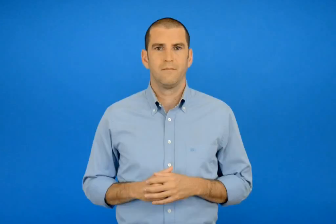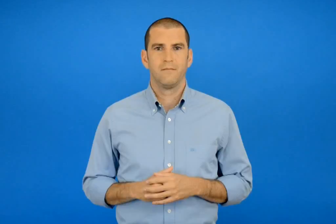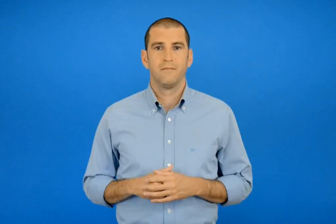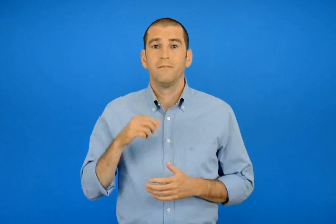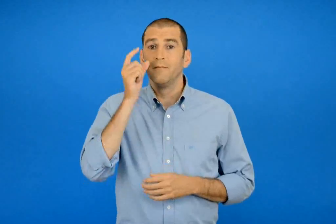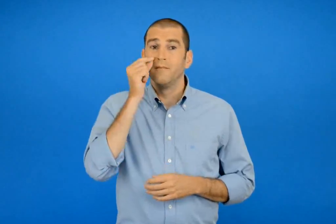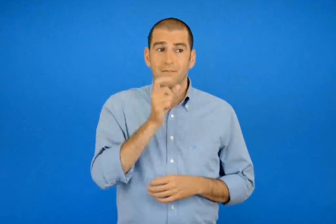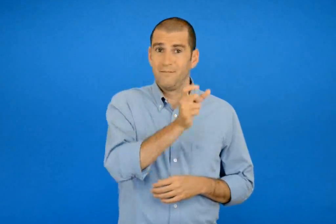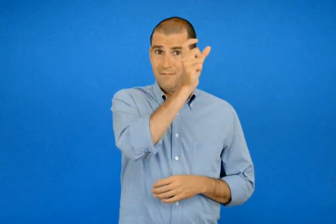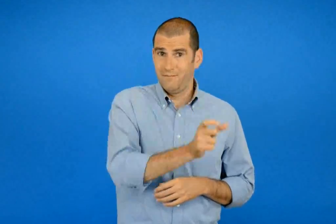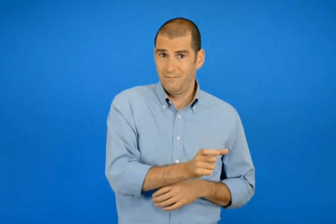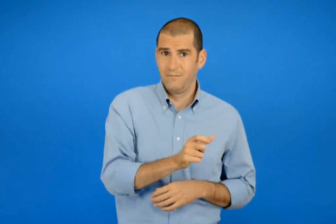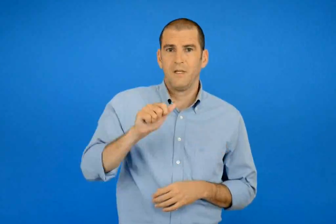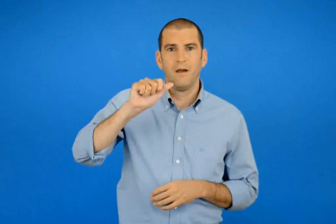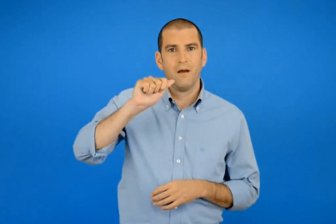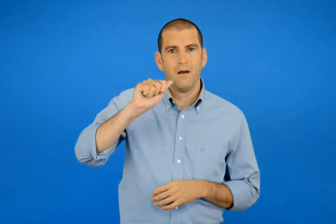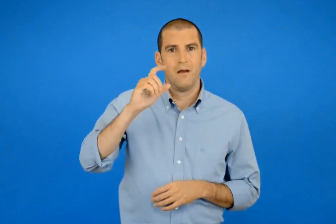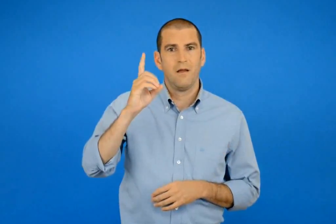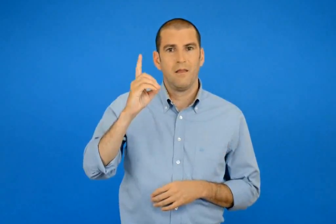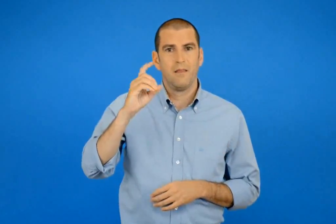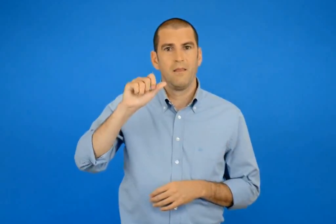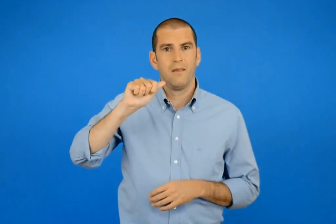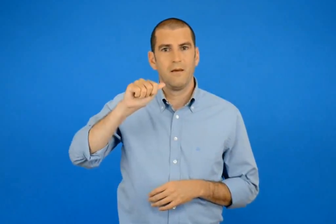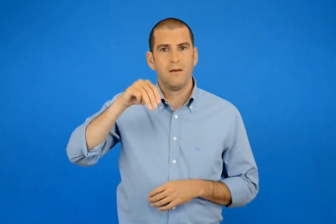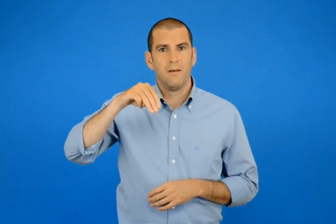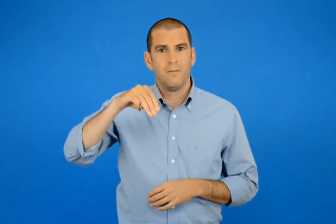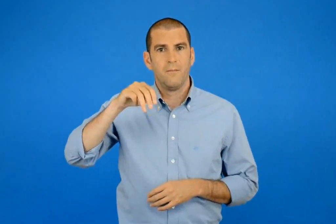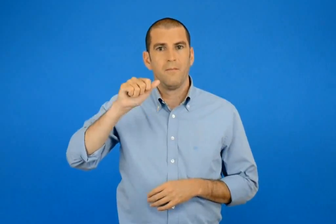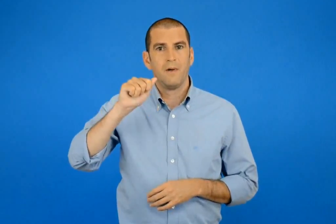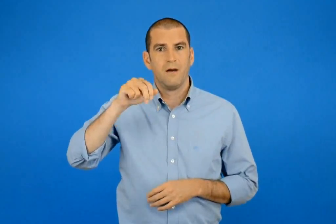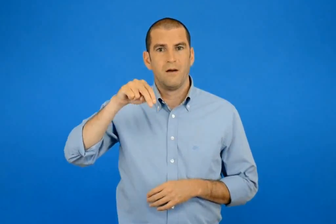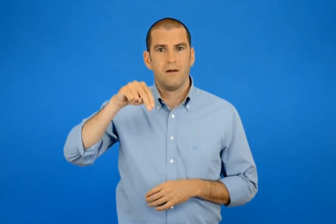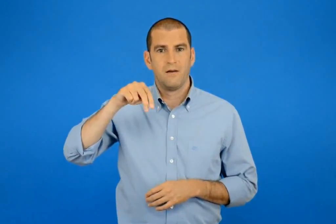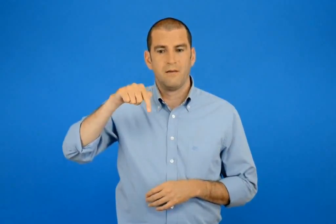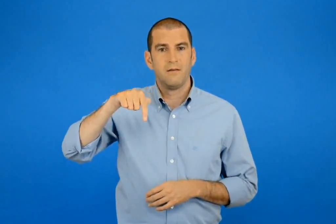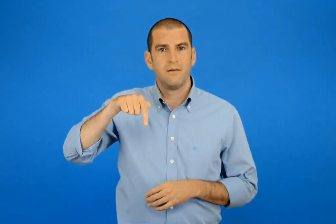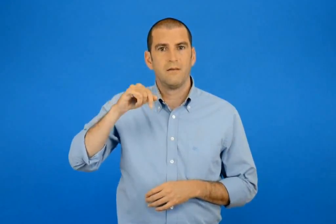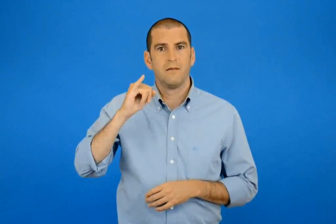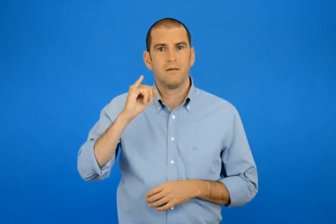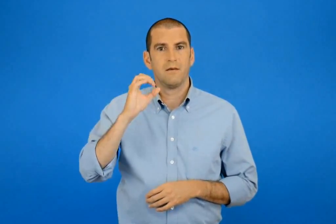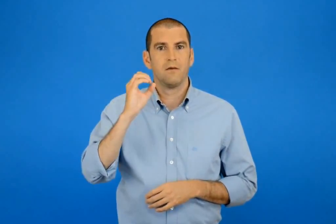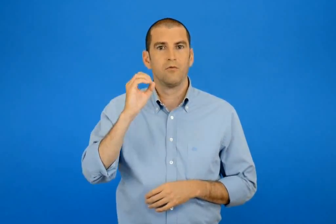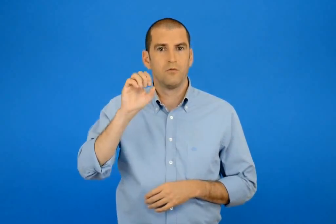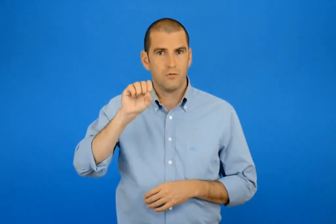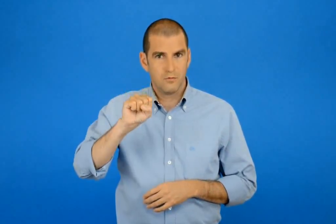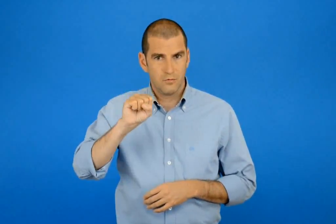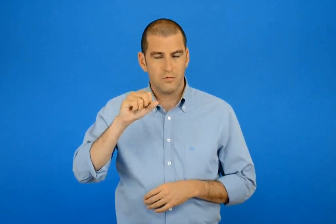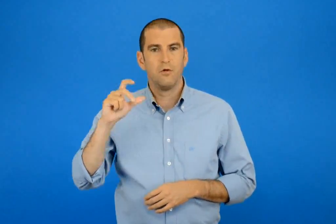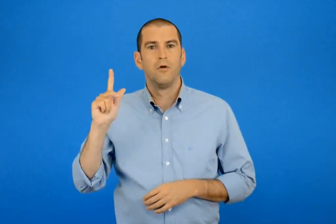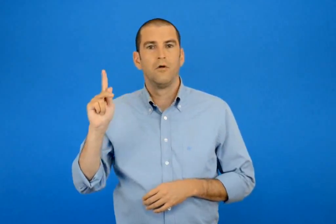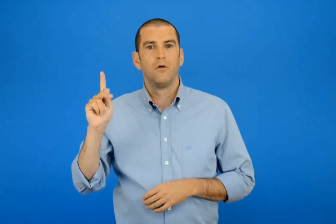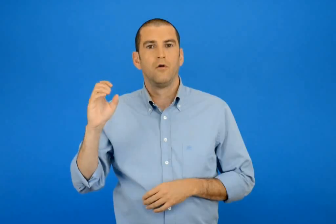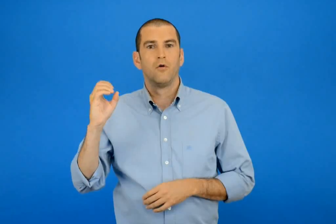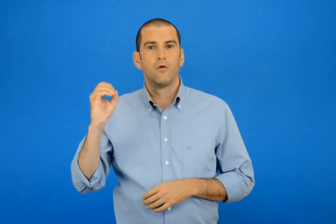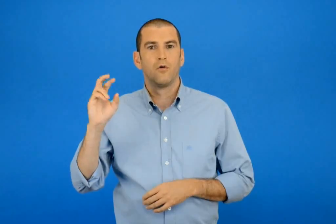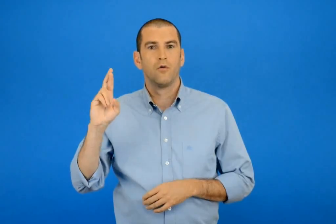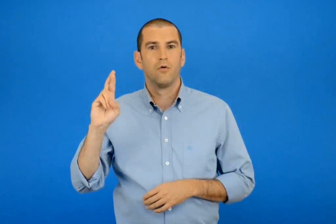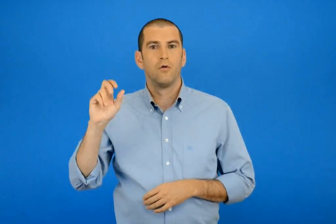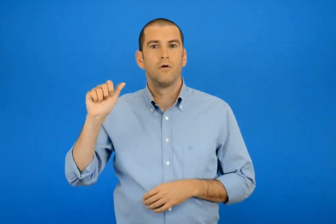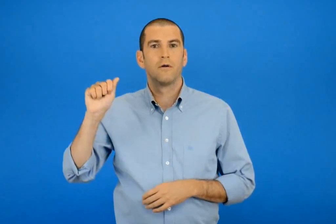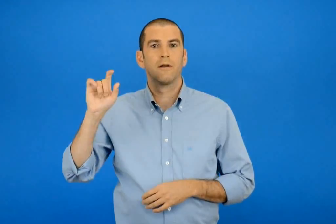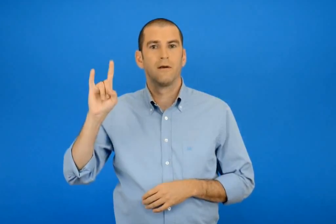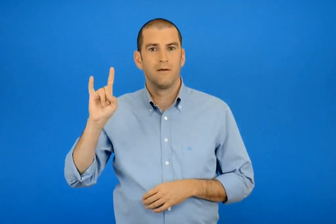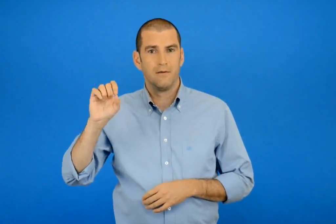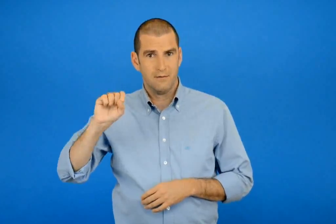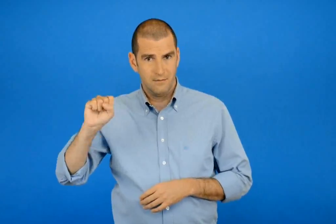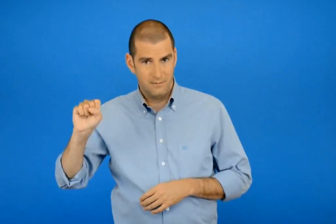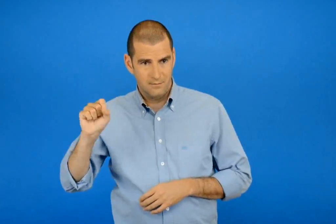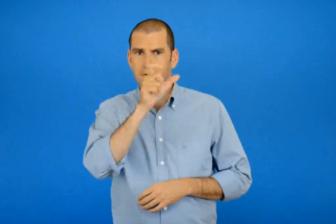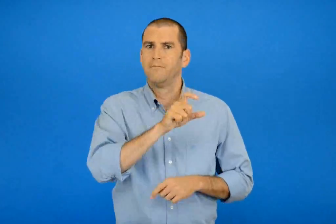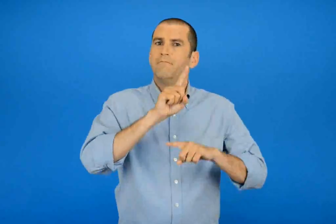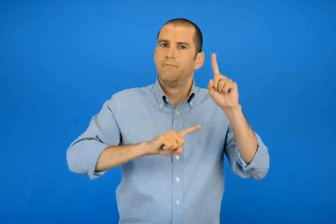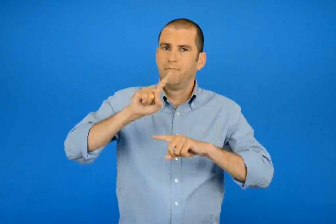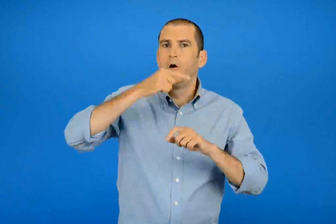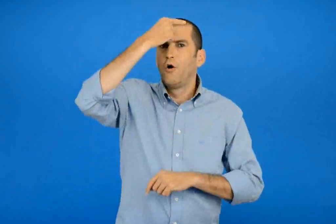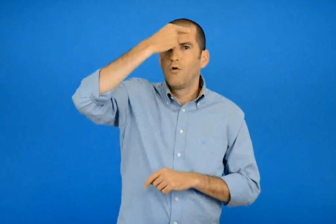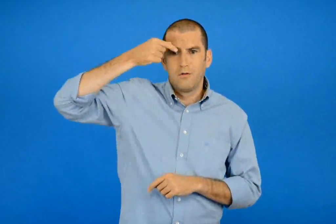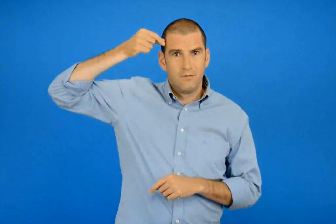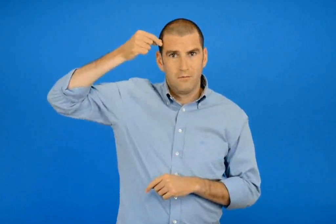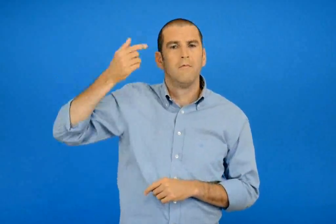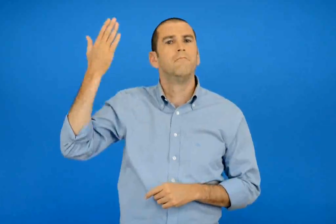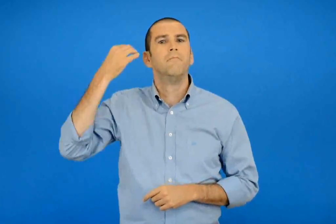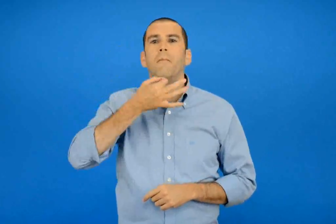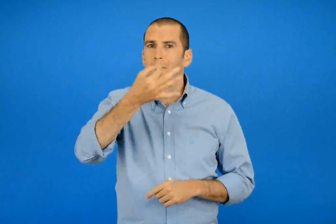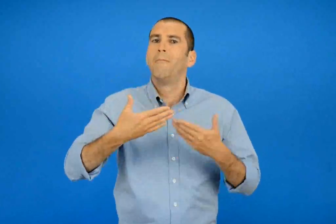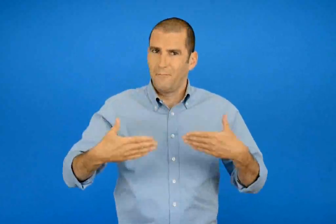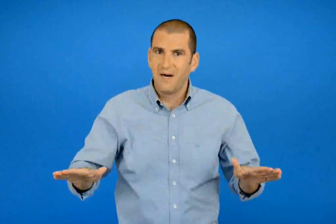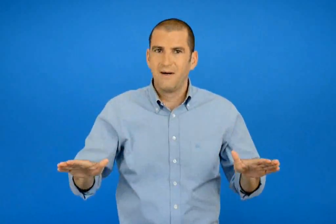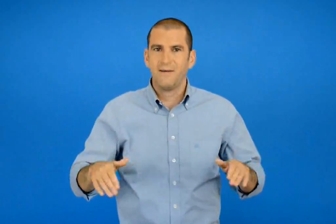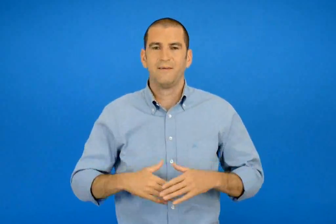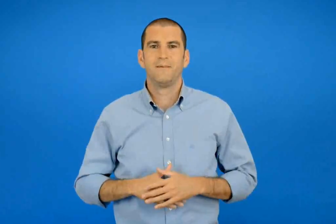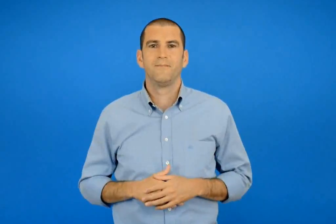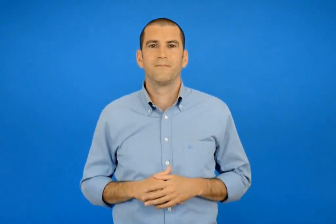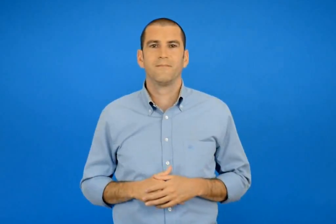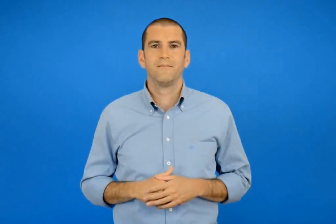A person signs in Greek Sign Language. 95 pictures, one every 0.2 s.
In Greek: ο αδαμάντιος κοραής έχει πει
